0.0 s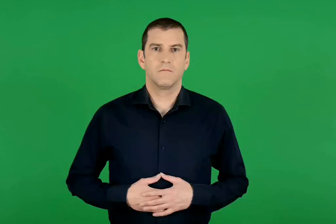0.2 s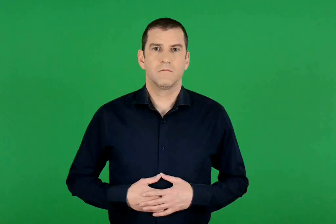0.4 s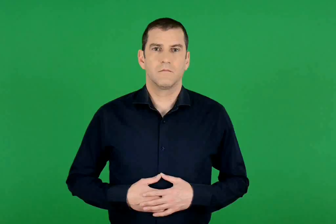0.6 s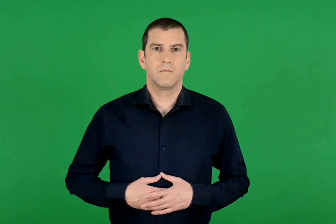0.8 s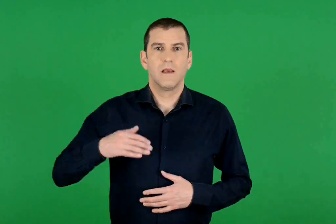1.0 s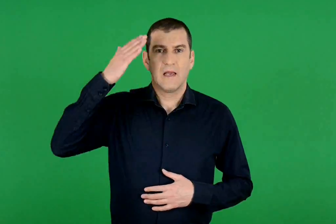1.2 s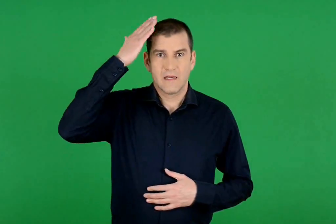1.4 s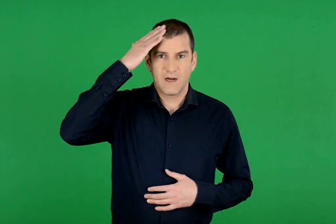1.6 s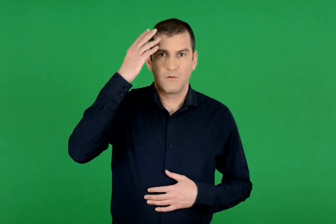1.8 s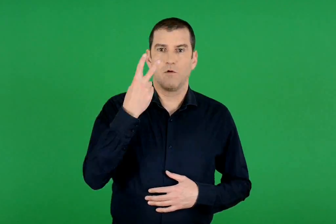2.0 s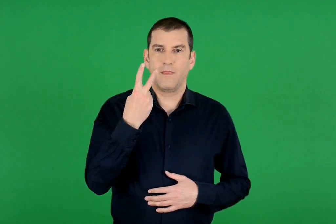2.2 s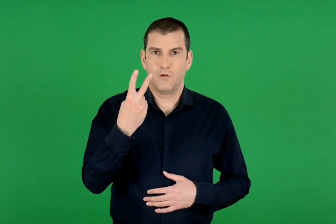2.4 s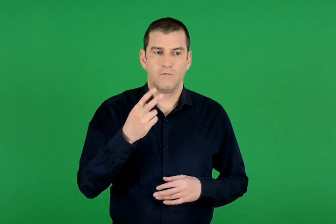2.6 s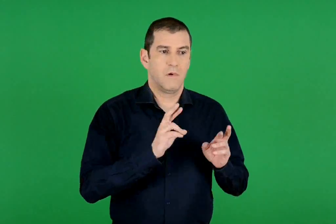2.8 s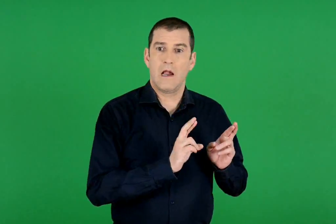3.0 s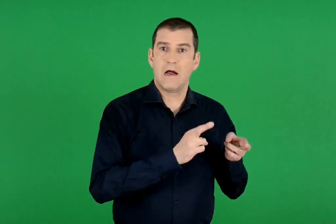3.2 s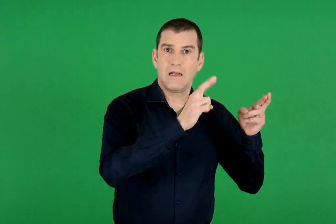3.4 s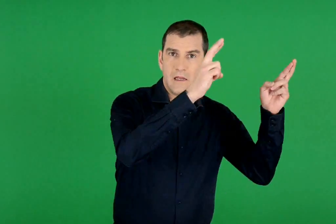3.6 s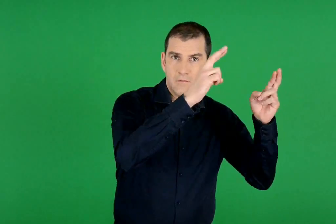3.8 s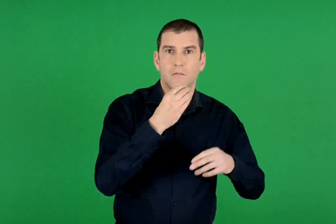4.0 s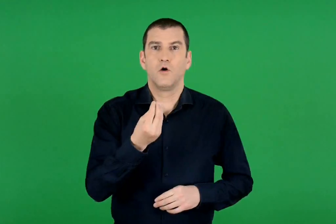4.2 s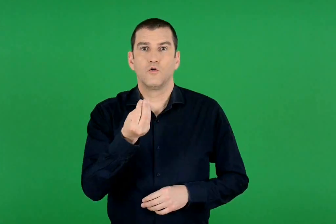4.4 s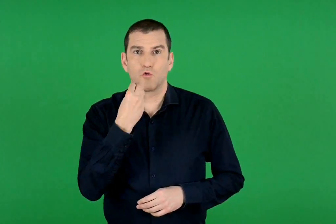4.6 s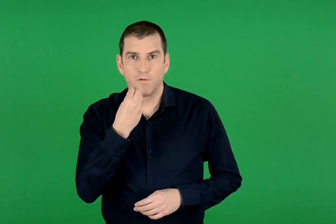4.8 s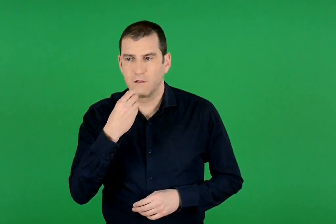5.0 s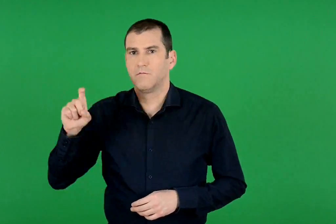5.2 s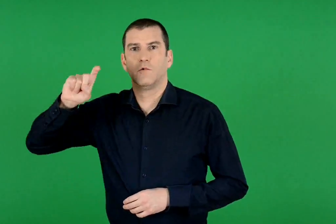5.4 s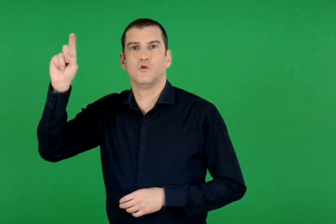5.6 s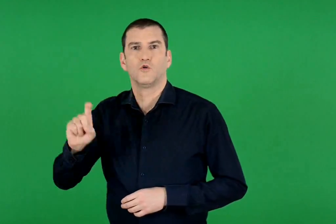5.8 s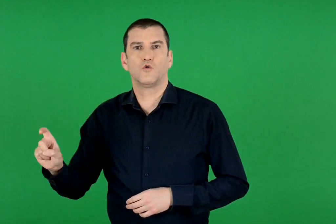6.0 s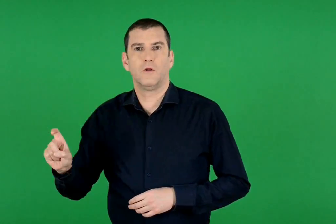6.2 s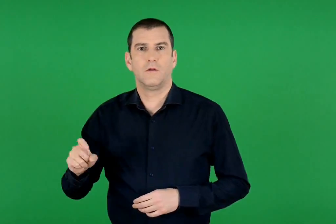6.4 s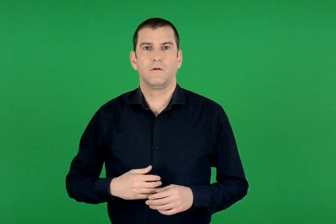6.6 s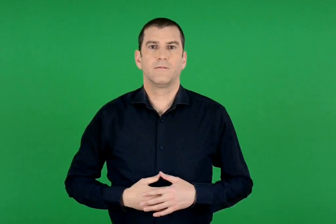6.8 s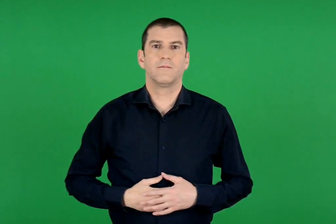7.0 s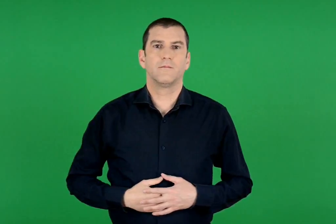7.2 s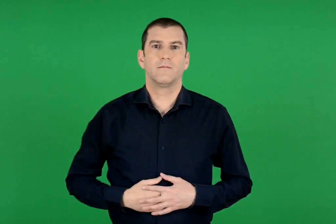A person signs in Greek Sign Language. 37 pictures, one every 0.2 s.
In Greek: κεφάλαιο 2. ενέργεια , τροφή , ζωή
